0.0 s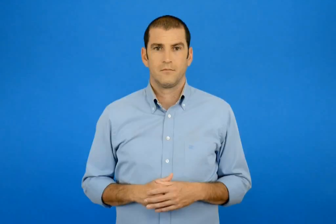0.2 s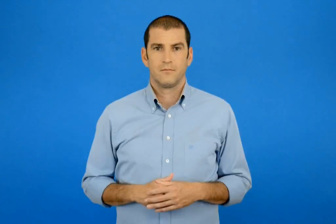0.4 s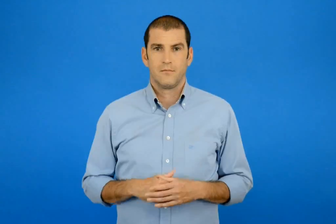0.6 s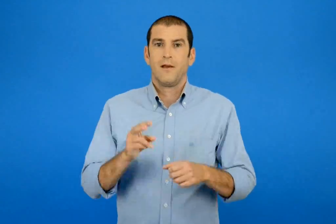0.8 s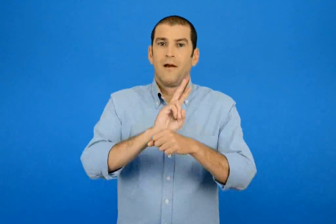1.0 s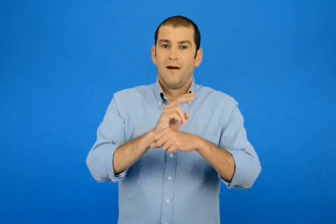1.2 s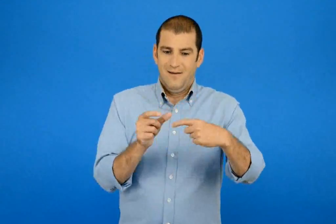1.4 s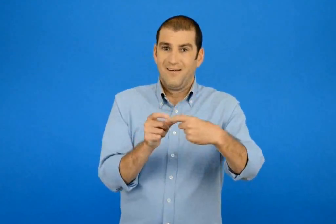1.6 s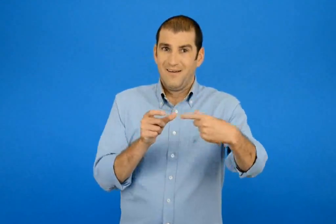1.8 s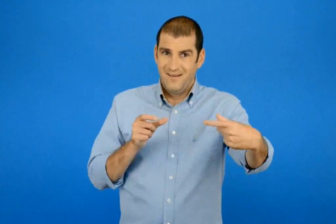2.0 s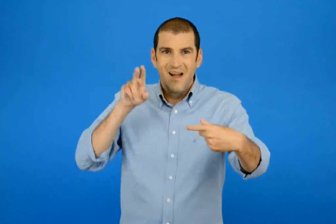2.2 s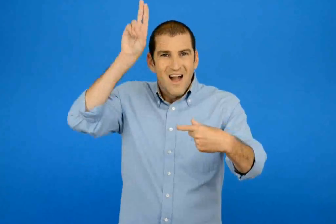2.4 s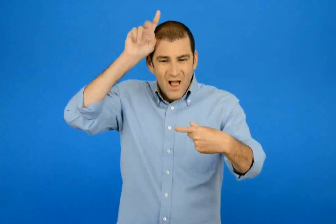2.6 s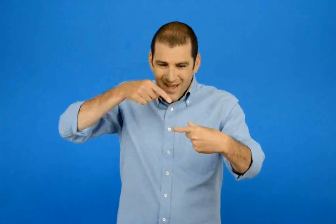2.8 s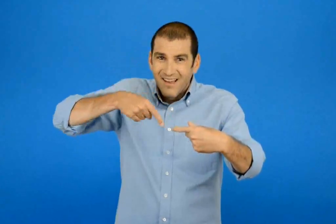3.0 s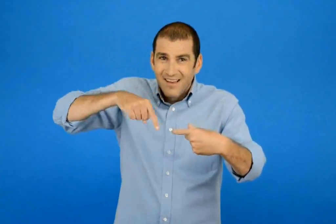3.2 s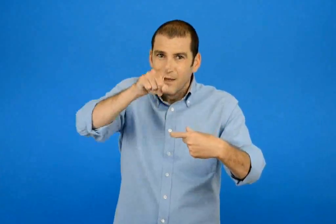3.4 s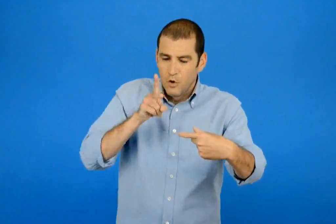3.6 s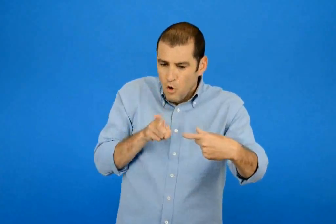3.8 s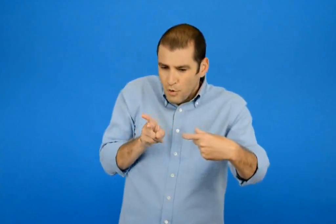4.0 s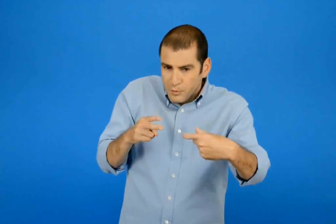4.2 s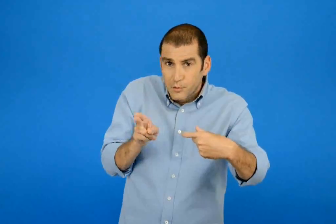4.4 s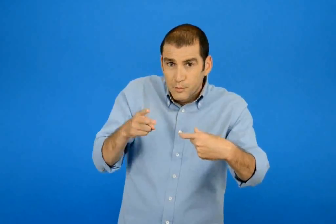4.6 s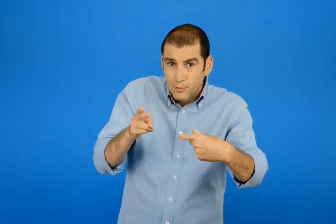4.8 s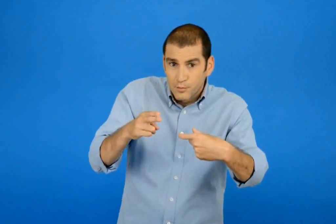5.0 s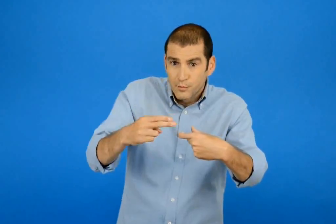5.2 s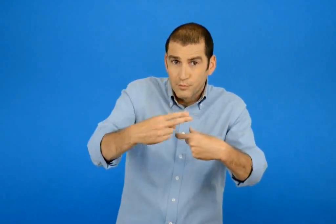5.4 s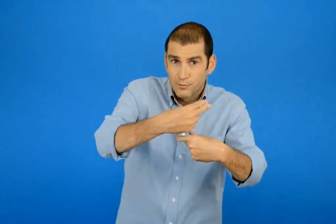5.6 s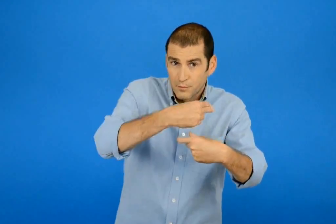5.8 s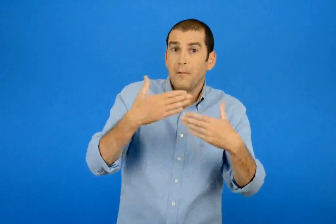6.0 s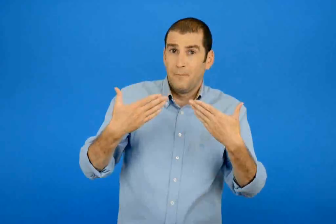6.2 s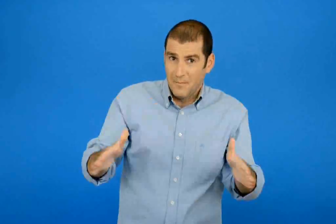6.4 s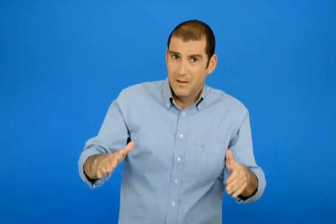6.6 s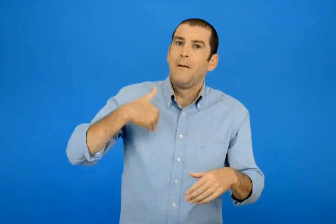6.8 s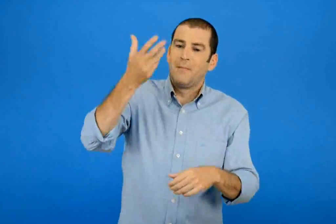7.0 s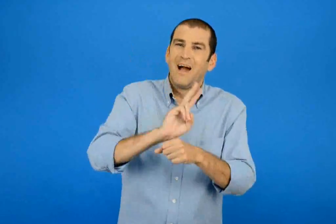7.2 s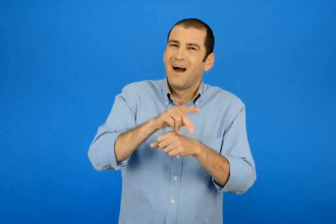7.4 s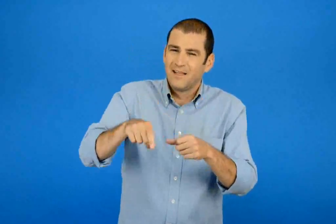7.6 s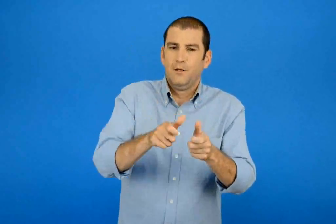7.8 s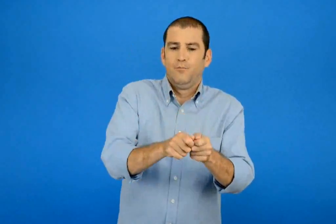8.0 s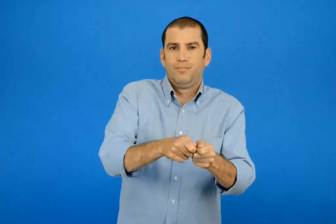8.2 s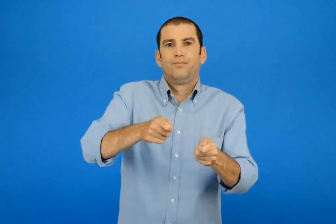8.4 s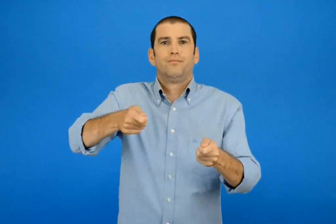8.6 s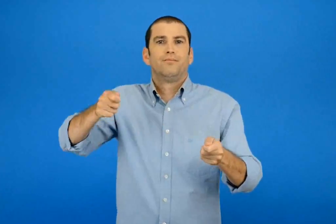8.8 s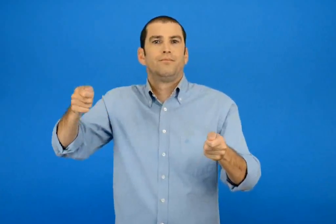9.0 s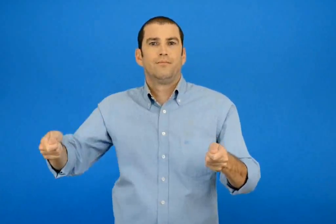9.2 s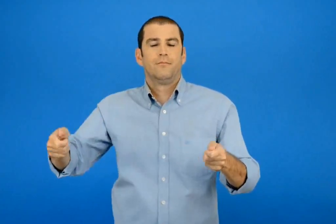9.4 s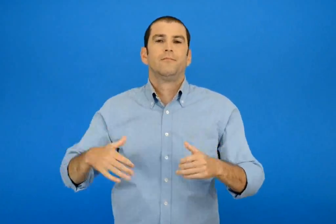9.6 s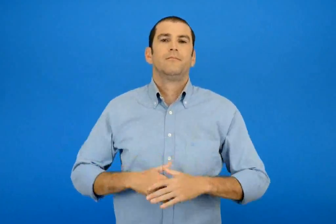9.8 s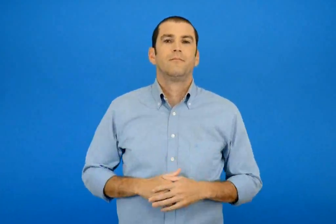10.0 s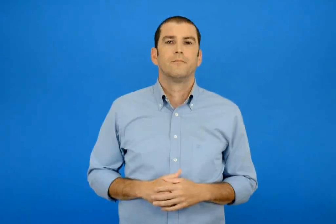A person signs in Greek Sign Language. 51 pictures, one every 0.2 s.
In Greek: κόβετε το λαγουδάκι γύρω γύρω ξεδιπλώνετε το χαρτί
